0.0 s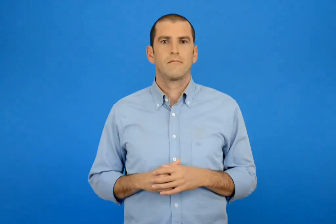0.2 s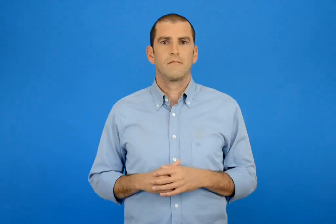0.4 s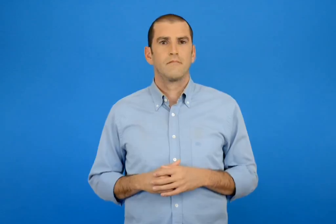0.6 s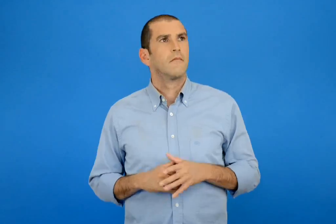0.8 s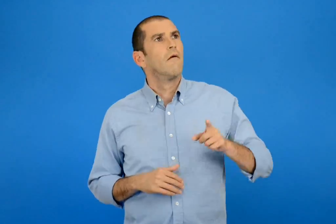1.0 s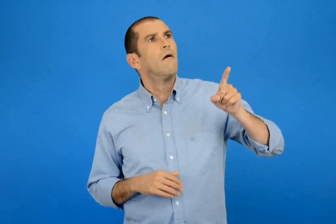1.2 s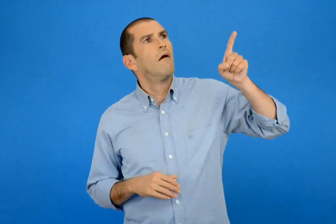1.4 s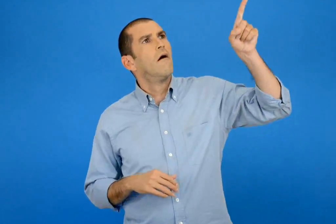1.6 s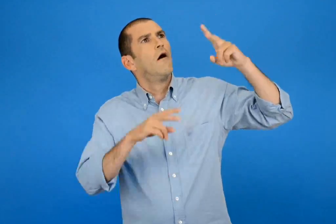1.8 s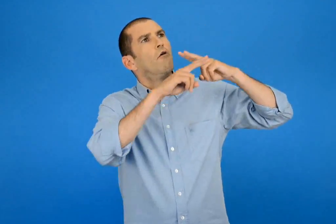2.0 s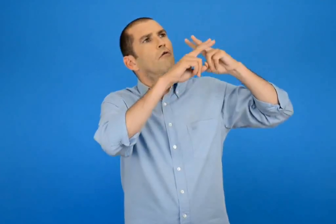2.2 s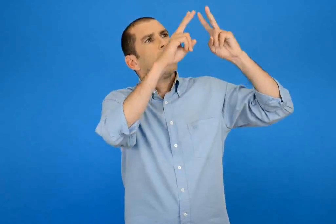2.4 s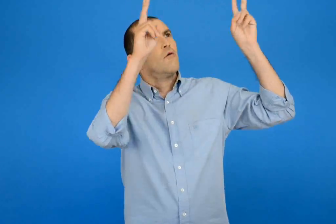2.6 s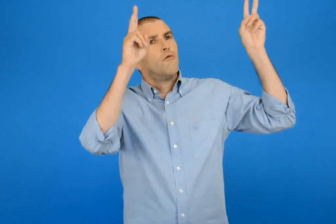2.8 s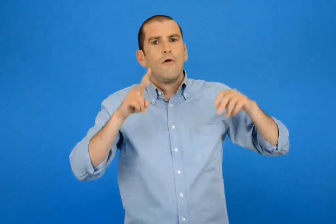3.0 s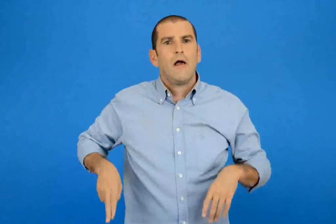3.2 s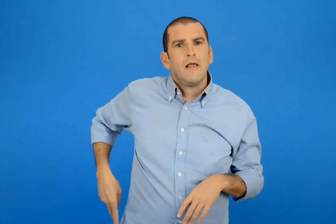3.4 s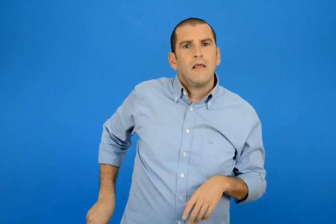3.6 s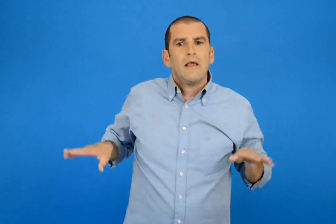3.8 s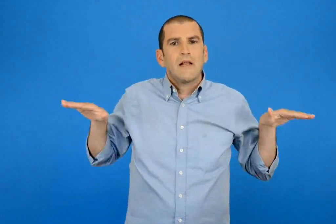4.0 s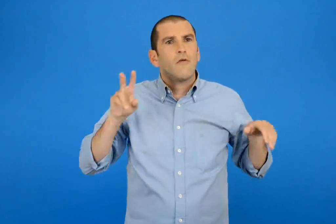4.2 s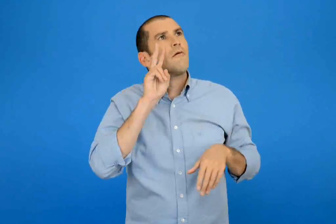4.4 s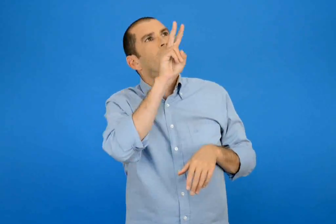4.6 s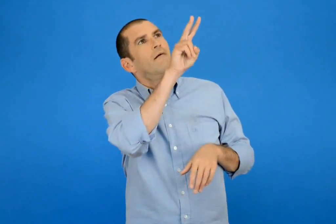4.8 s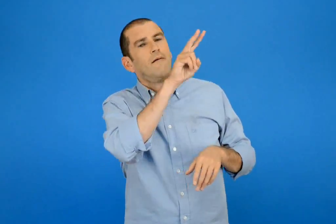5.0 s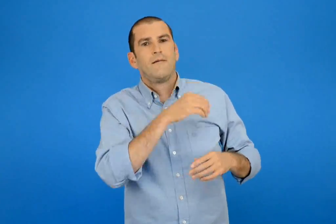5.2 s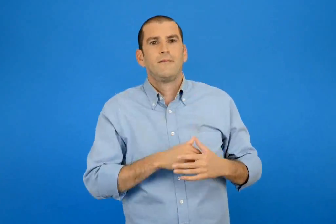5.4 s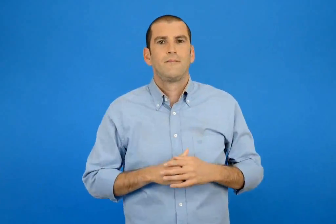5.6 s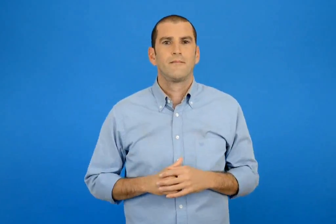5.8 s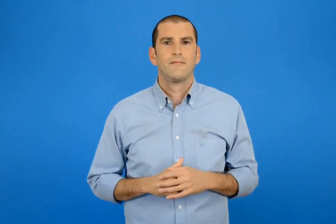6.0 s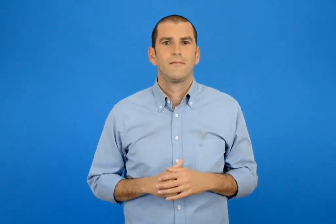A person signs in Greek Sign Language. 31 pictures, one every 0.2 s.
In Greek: ψηλά στον ουρανό βλέπω χελιδόνια
